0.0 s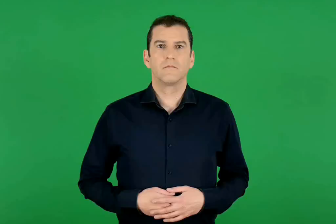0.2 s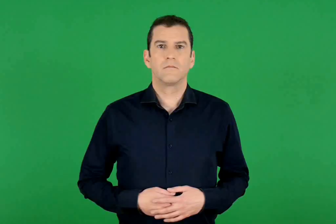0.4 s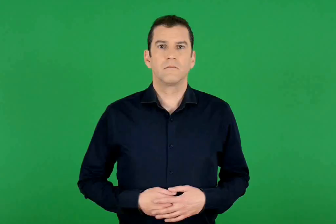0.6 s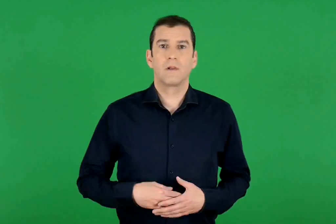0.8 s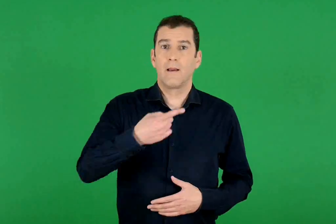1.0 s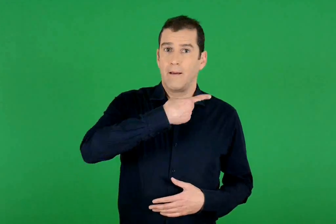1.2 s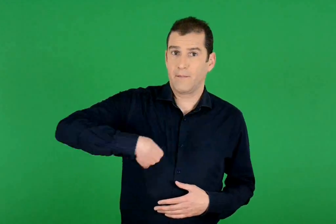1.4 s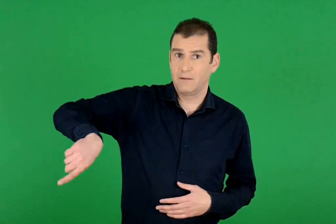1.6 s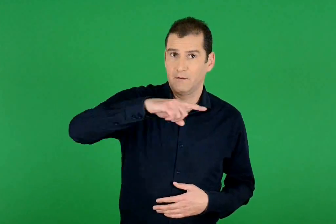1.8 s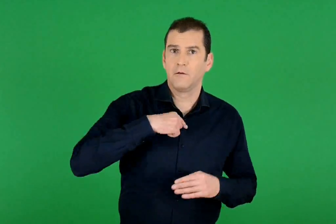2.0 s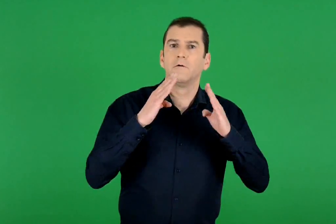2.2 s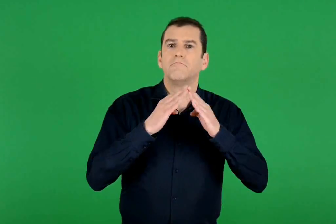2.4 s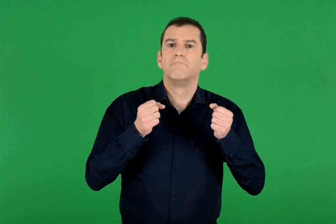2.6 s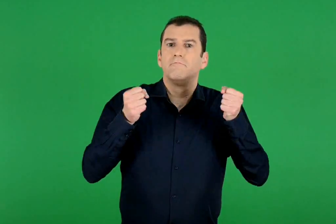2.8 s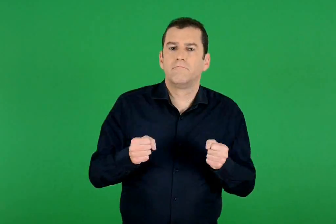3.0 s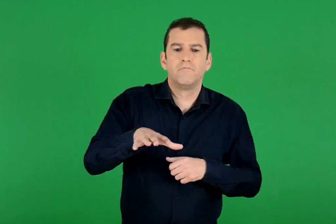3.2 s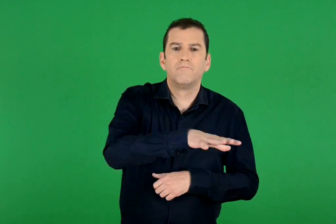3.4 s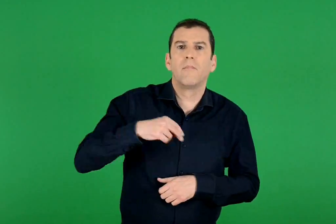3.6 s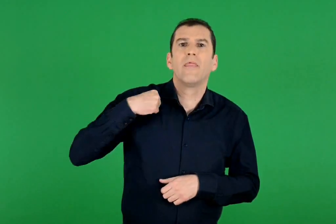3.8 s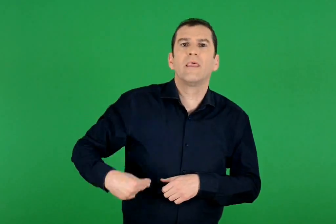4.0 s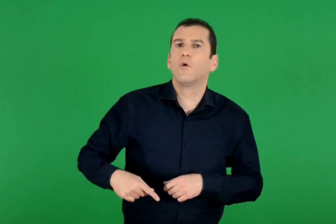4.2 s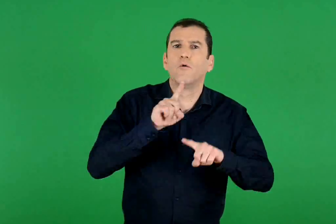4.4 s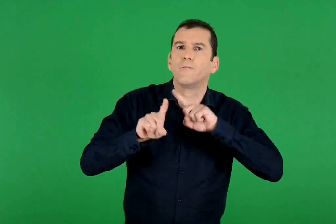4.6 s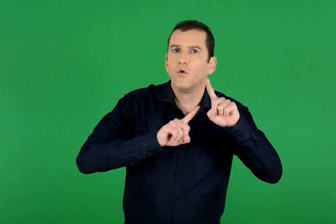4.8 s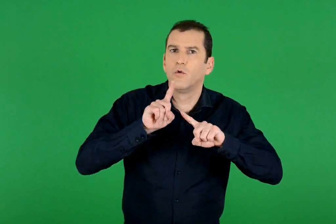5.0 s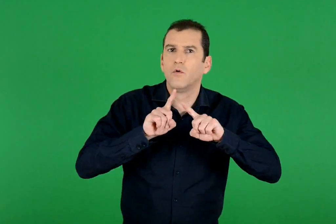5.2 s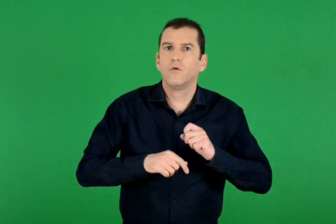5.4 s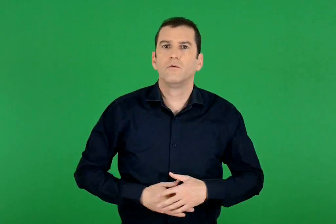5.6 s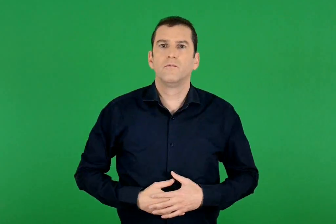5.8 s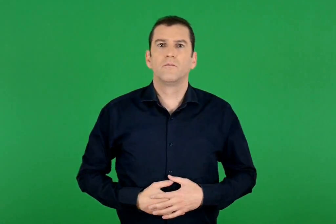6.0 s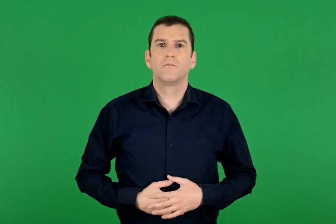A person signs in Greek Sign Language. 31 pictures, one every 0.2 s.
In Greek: εμείς σε ποιον δήμο κατοικούμε ;
